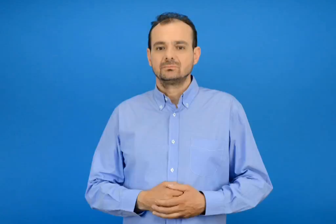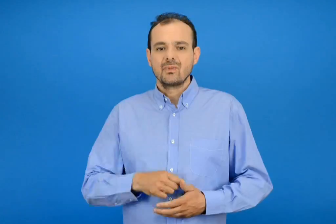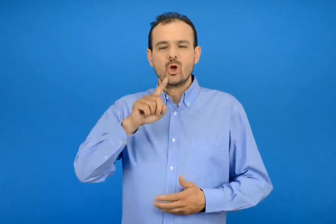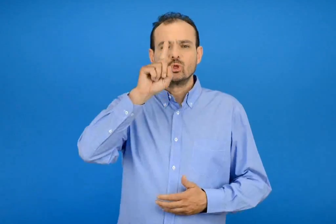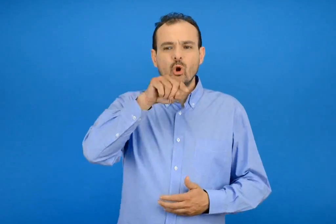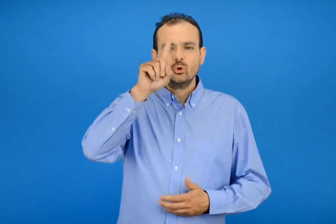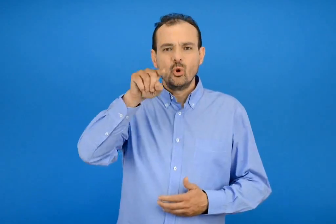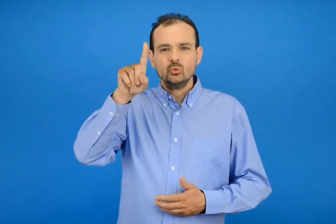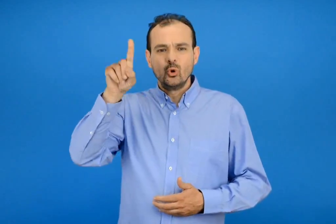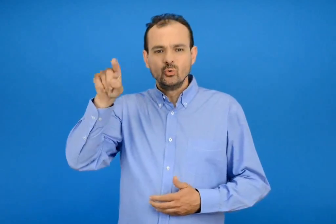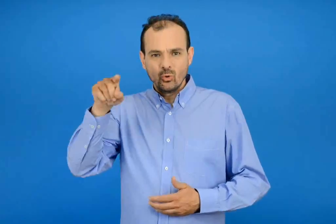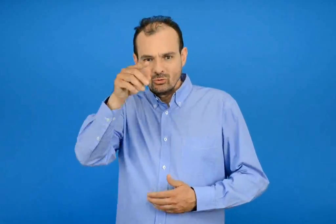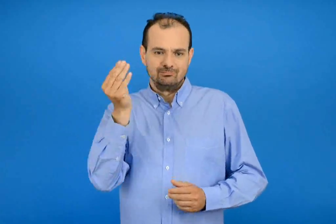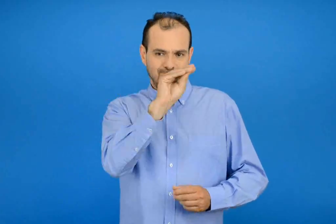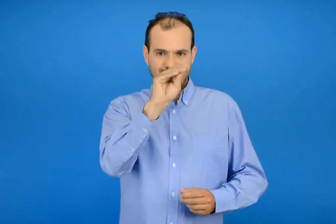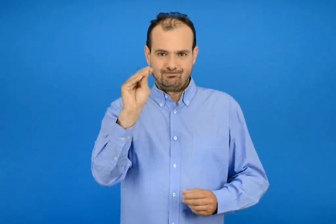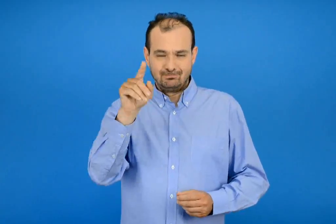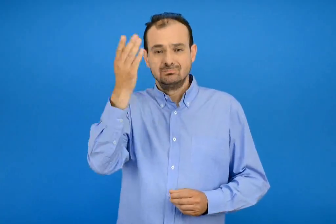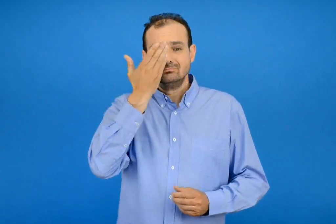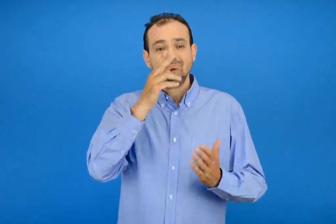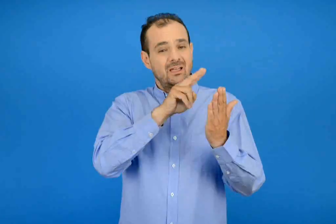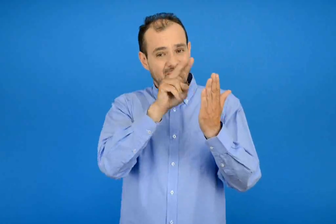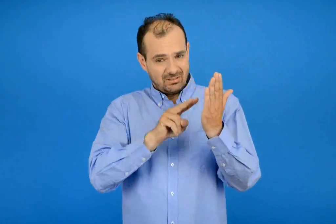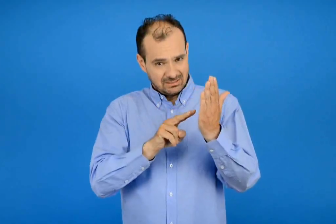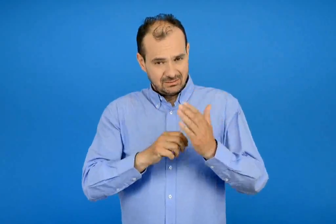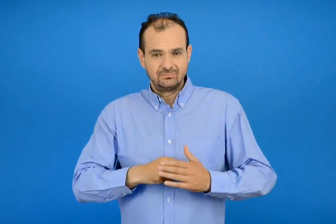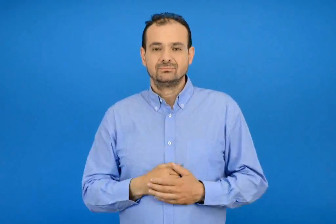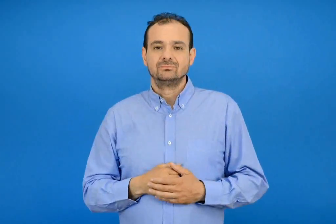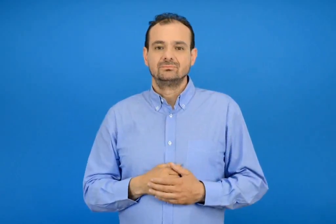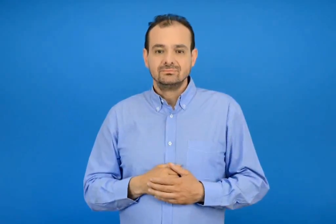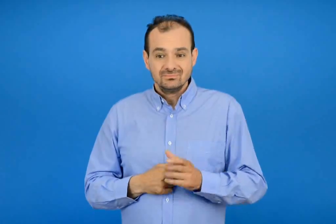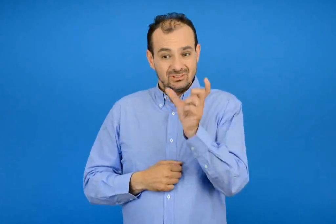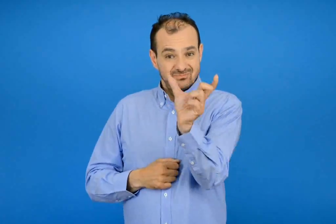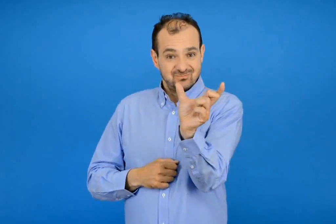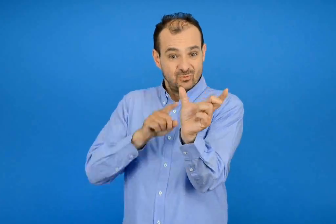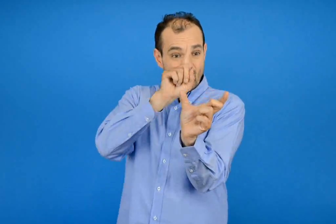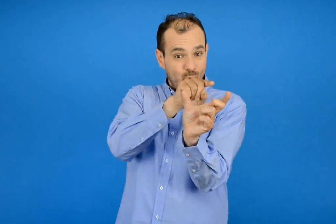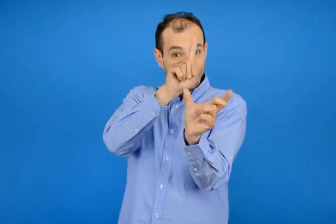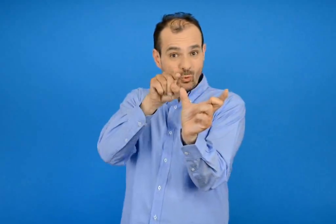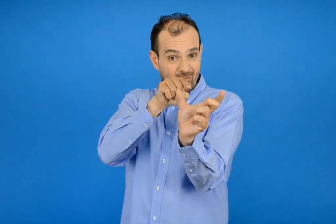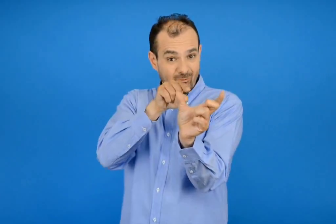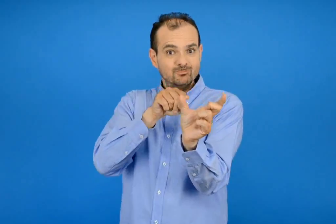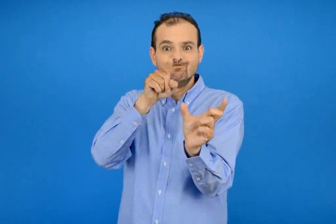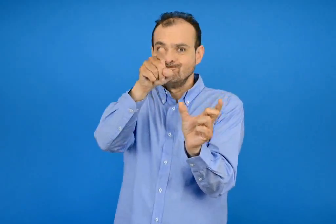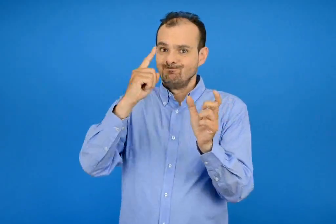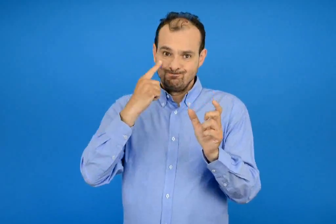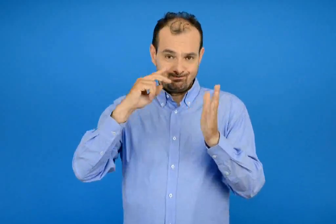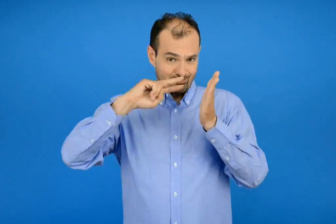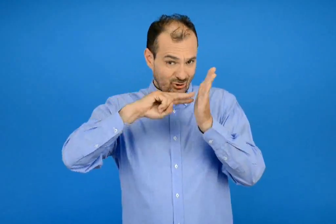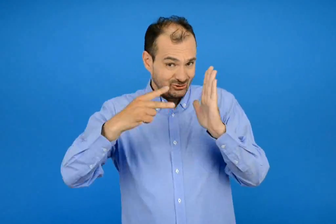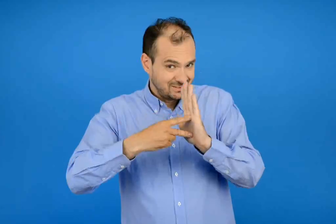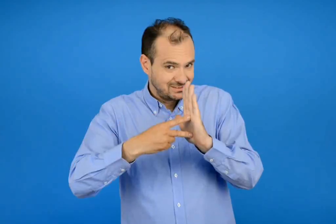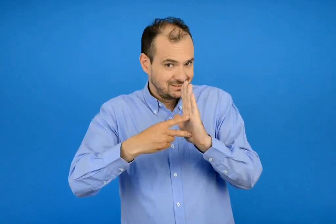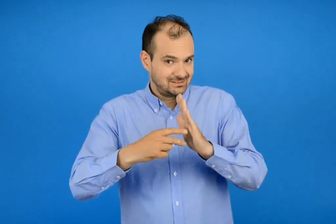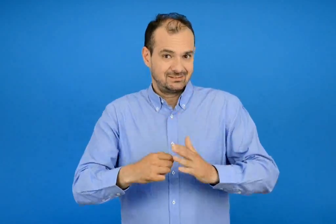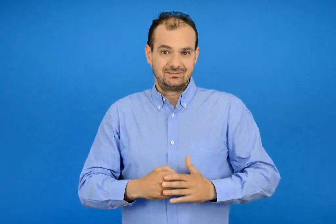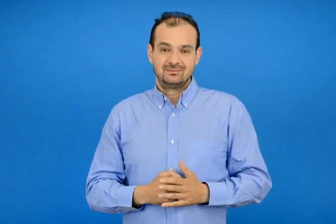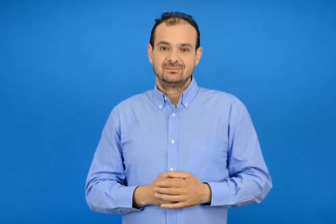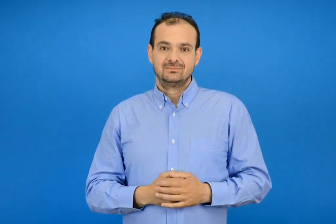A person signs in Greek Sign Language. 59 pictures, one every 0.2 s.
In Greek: βάλε τους τόνους και διάβασε πρόσεξε τους διπλούς τόνους
